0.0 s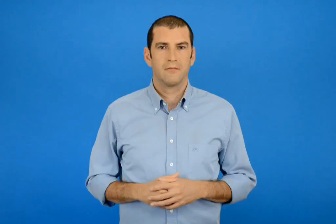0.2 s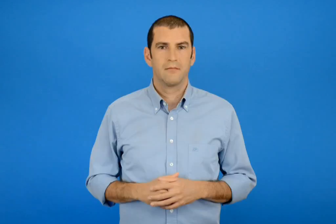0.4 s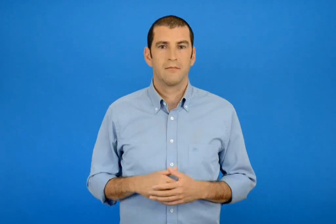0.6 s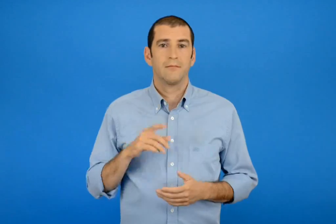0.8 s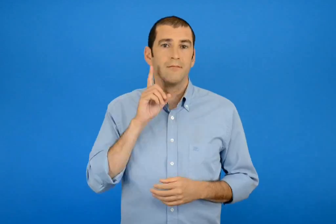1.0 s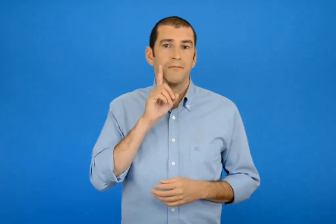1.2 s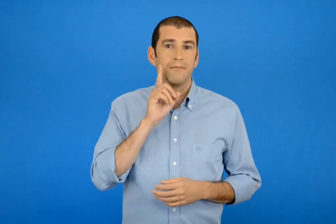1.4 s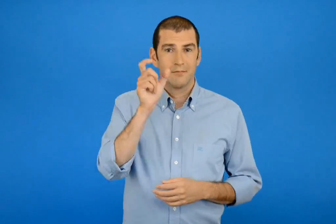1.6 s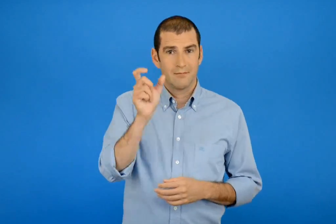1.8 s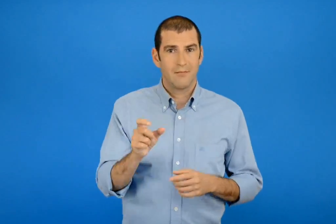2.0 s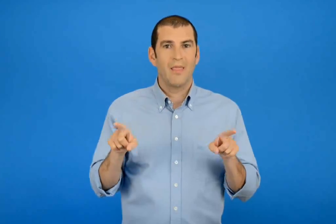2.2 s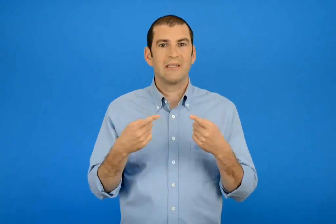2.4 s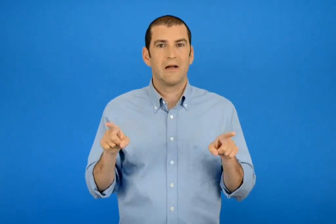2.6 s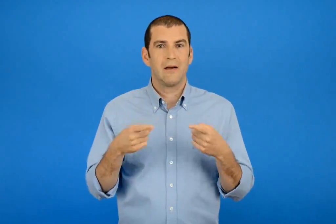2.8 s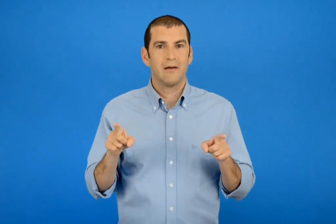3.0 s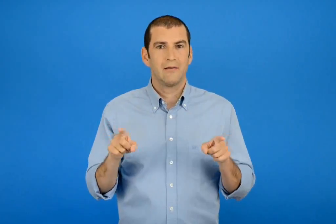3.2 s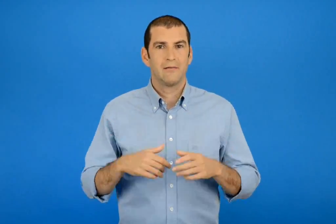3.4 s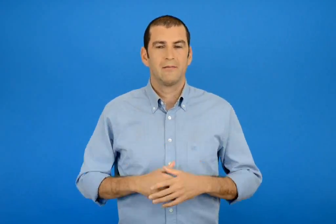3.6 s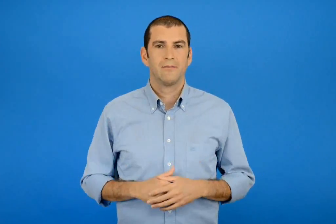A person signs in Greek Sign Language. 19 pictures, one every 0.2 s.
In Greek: δασκάλα
